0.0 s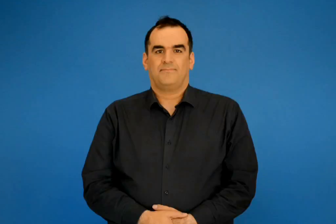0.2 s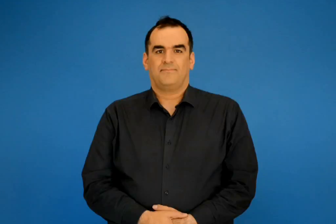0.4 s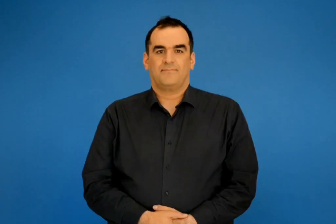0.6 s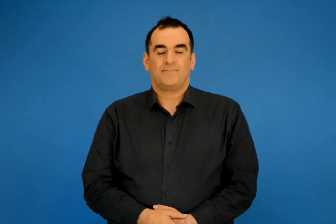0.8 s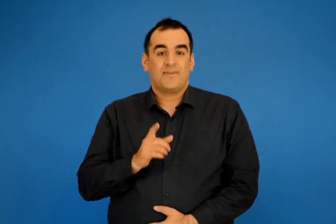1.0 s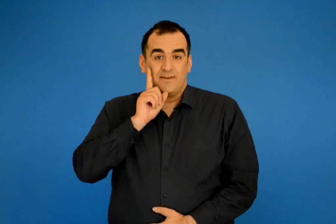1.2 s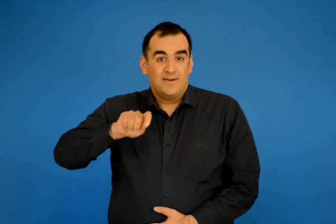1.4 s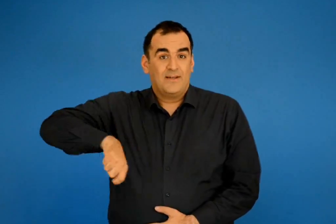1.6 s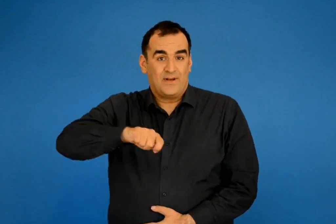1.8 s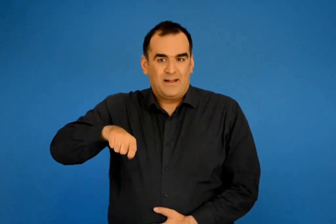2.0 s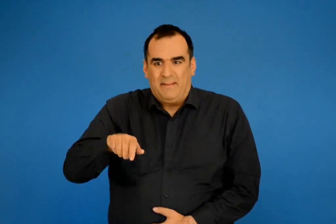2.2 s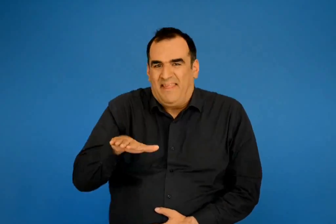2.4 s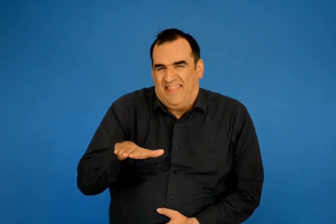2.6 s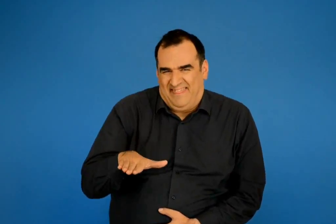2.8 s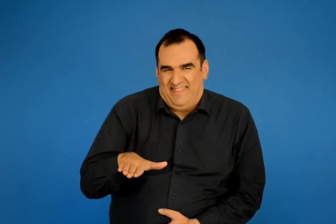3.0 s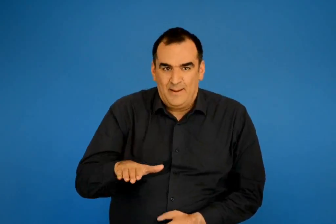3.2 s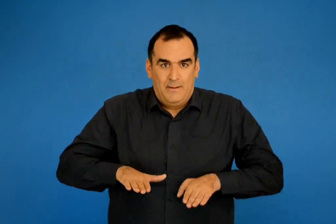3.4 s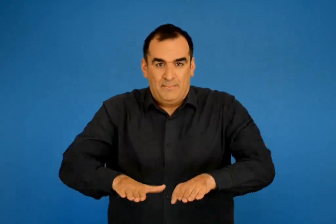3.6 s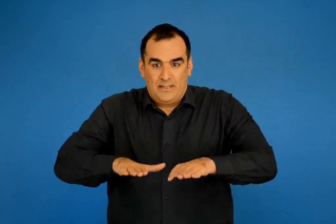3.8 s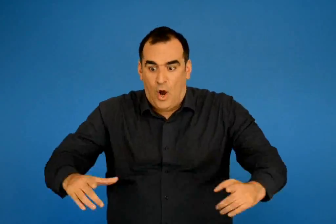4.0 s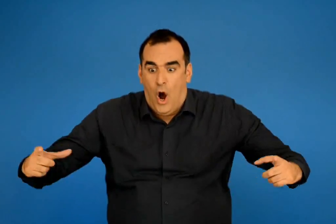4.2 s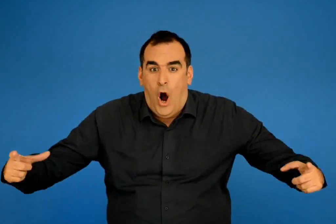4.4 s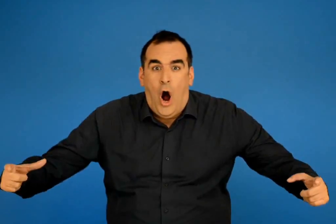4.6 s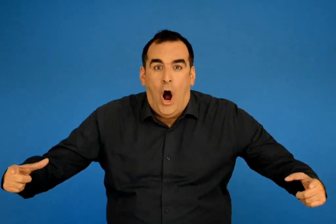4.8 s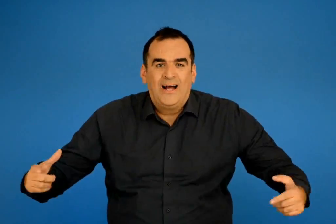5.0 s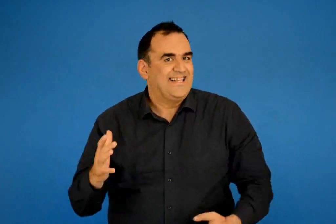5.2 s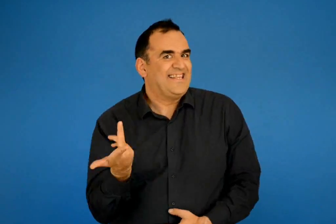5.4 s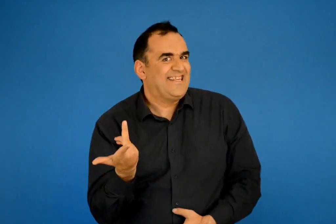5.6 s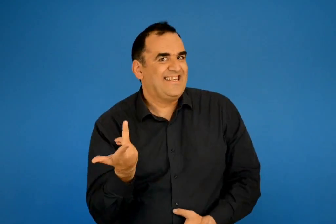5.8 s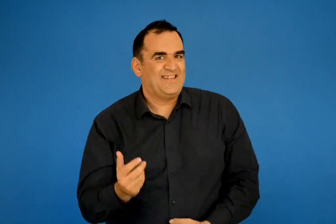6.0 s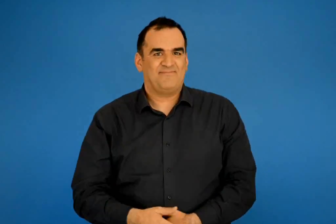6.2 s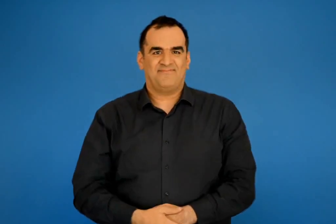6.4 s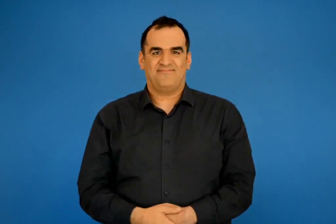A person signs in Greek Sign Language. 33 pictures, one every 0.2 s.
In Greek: μικρή μικρή νοικοκυρά μεγάλη πίτα κάνει τι είναι ;
